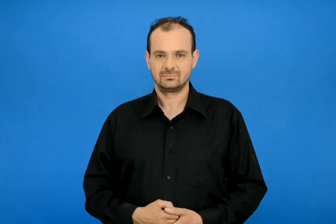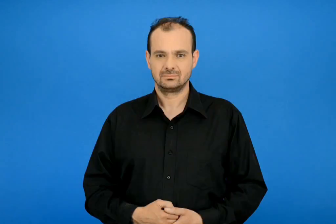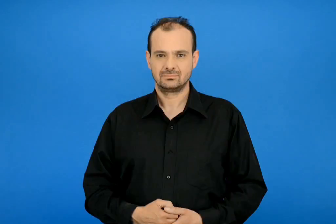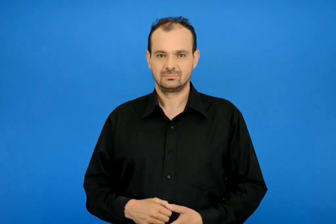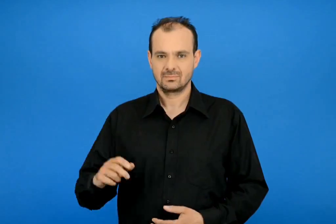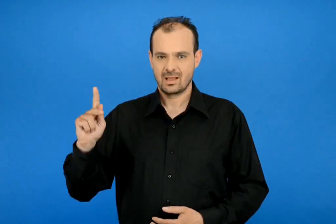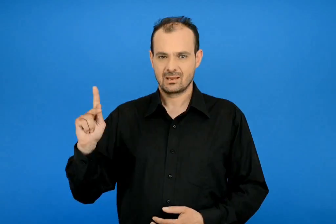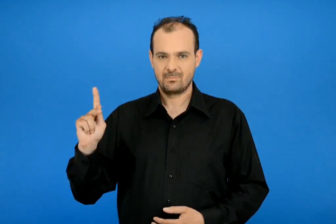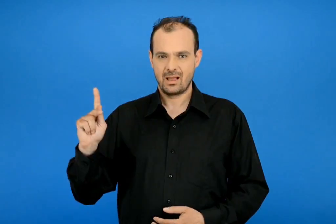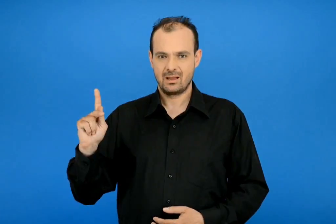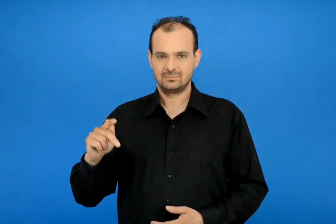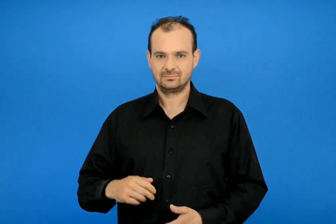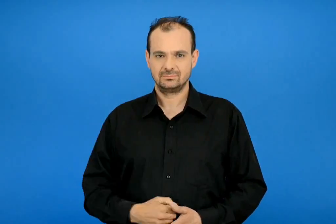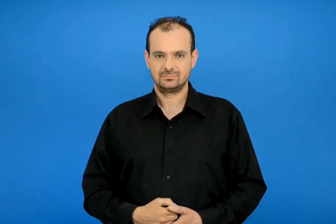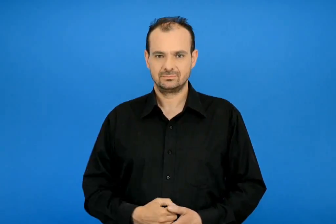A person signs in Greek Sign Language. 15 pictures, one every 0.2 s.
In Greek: κάπα
